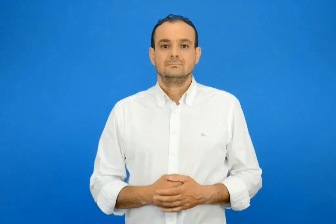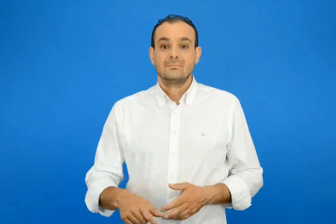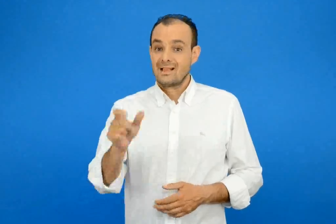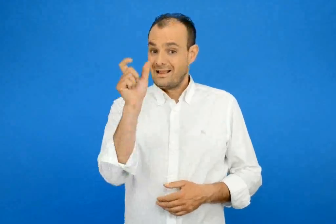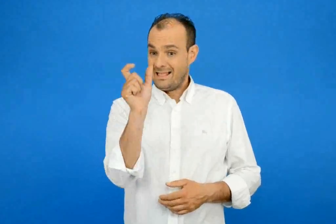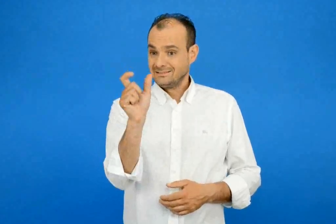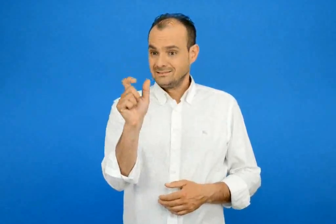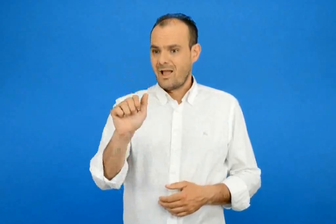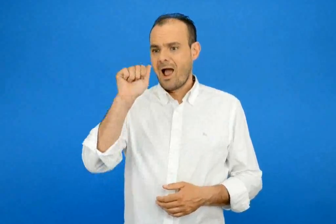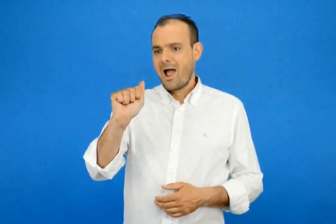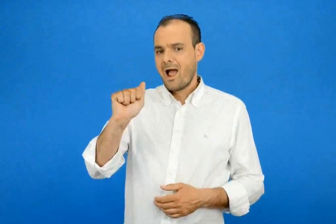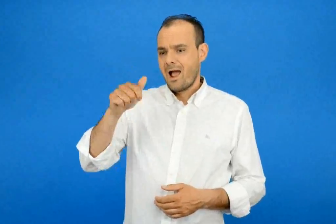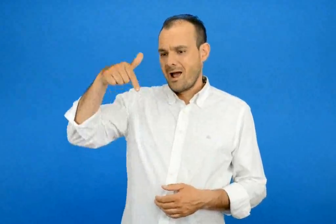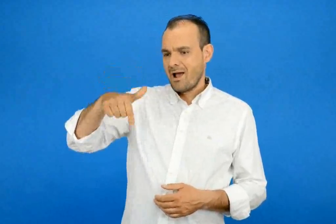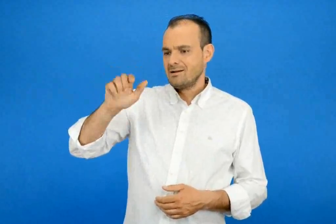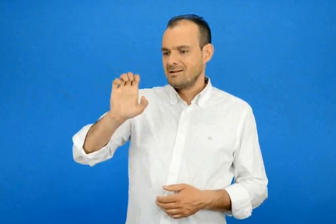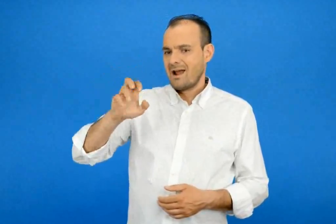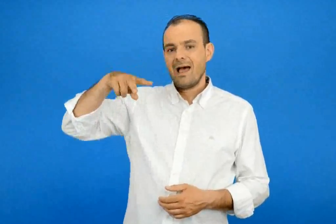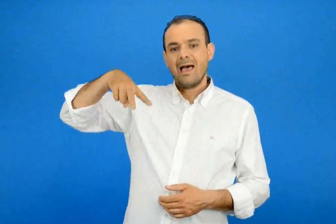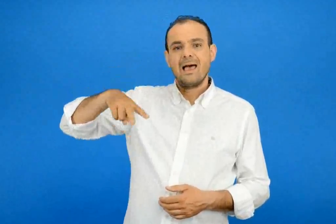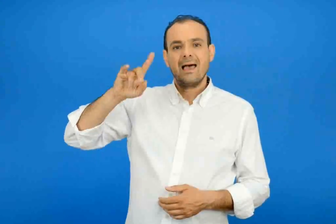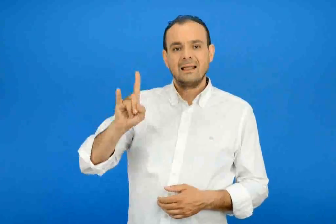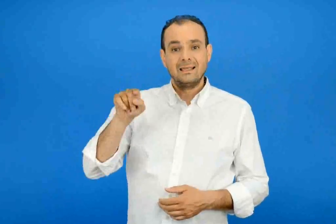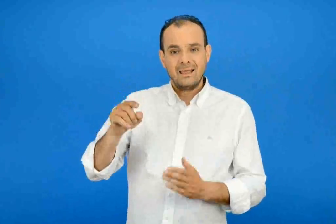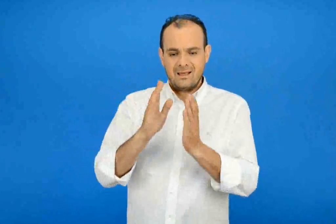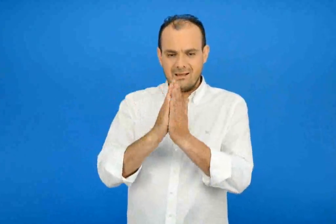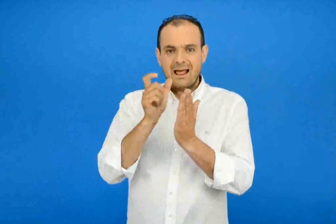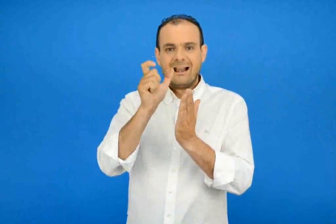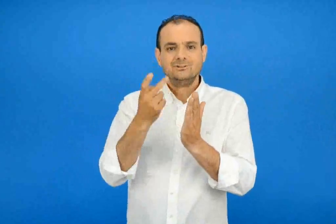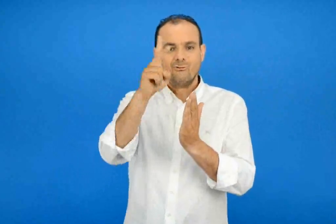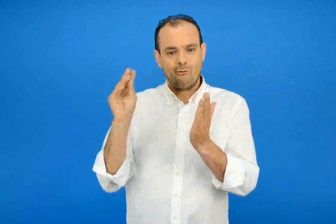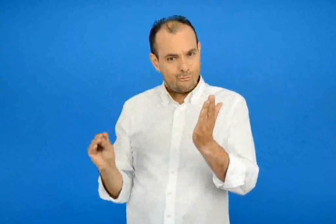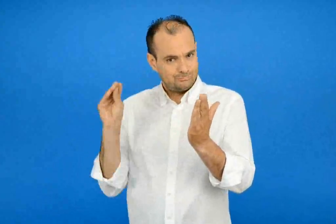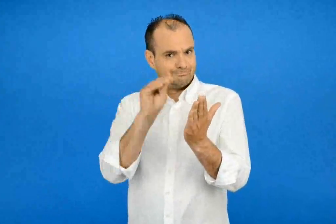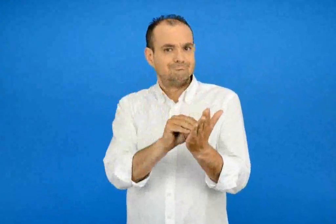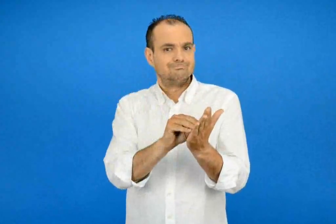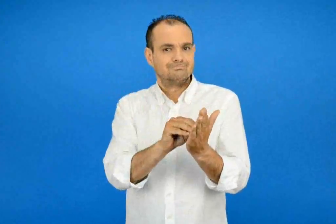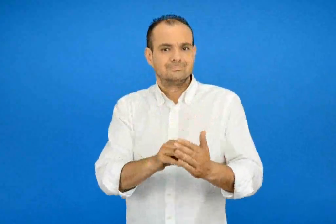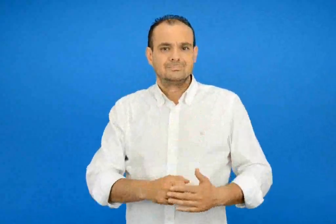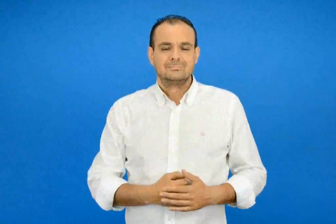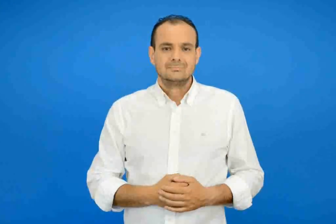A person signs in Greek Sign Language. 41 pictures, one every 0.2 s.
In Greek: πρόσθεσε στο λεξικό σου τη λέξη αγέλη
